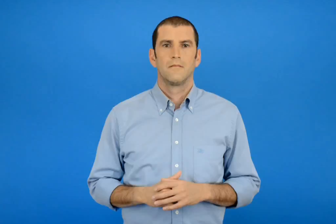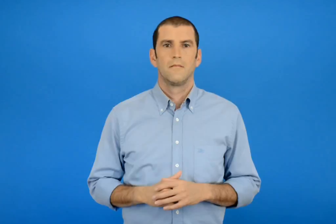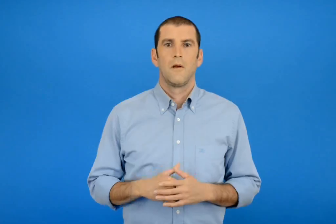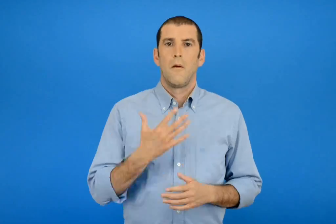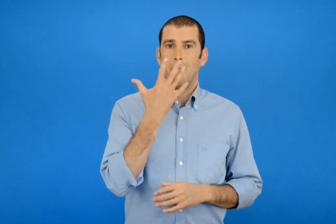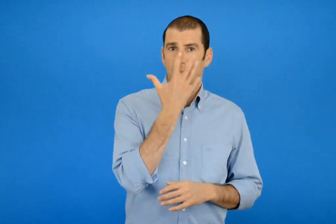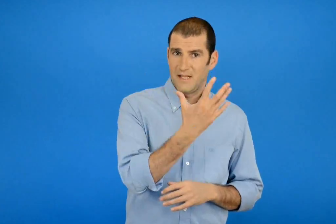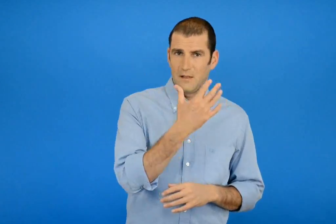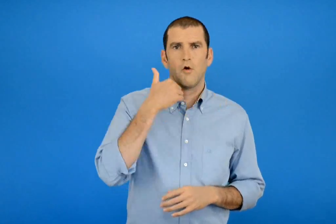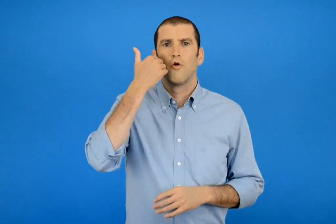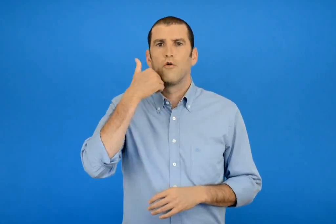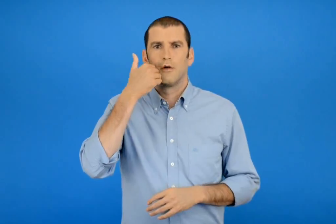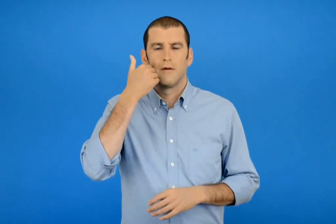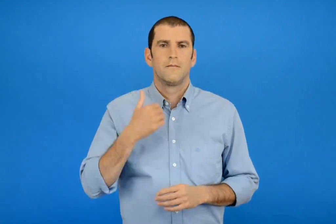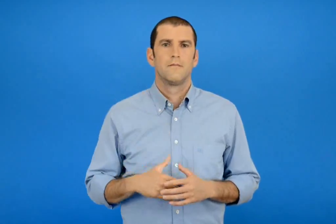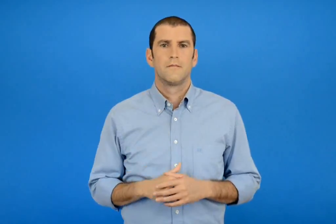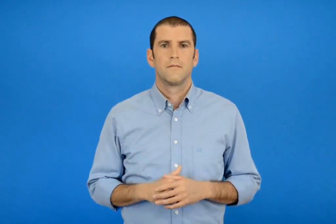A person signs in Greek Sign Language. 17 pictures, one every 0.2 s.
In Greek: τα 5 είναι κόκκινα
